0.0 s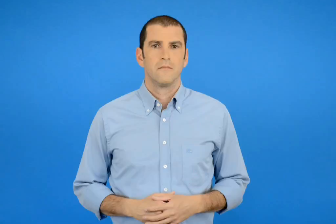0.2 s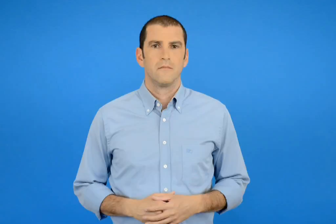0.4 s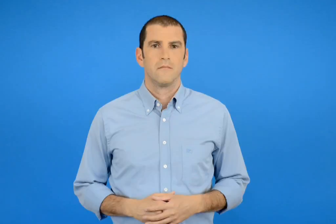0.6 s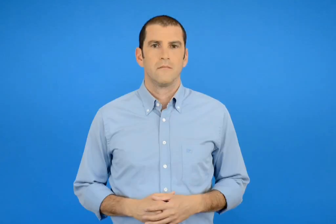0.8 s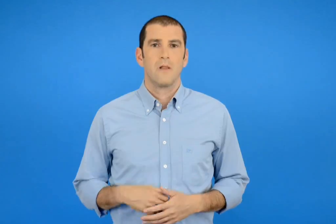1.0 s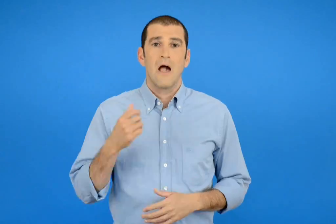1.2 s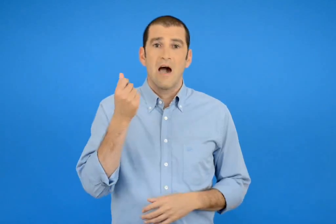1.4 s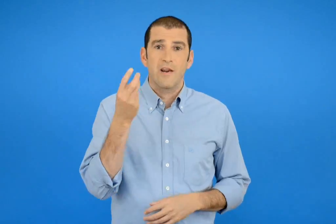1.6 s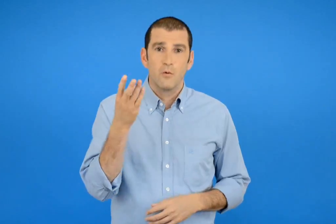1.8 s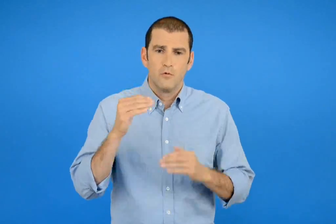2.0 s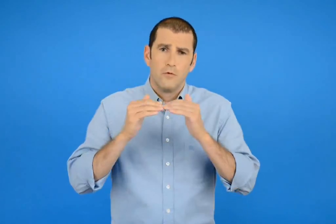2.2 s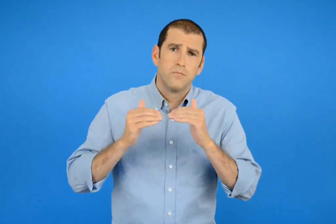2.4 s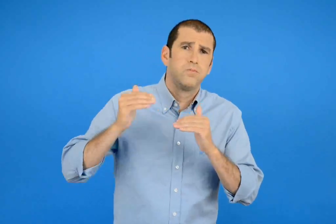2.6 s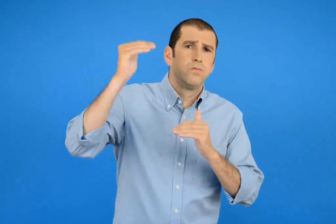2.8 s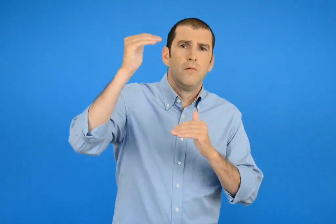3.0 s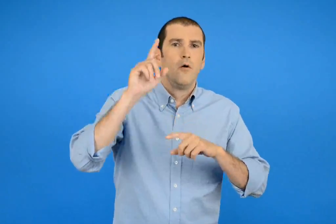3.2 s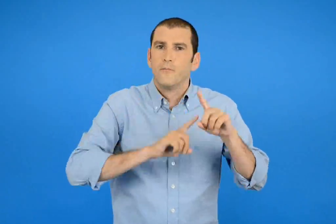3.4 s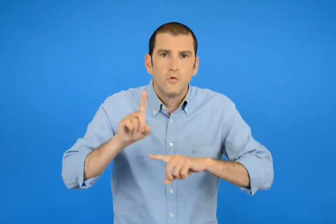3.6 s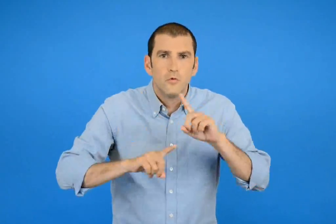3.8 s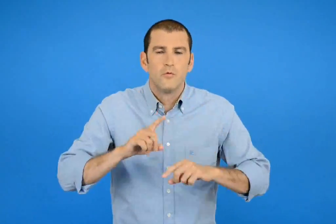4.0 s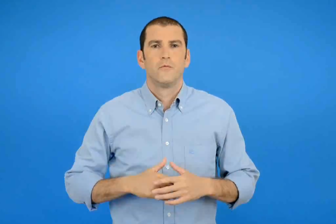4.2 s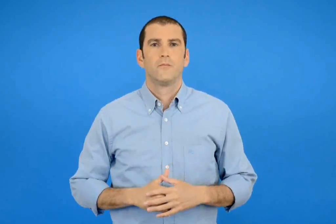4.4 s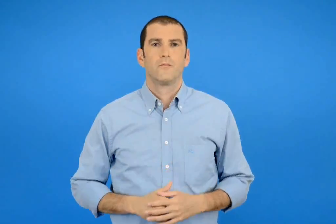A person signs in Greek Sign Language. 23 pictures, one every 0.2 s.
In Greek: ποιός είναι ο μεγαλύτερος αριθμός ;
